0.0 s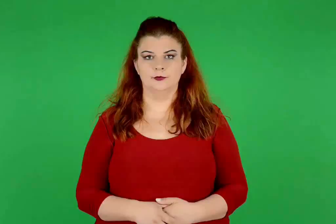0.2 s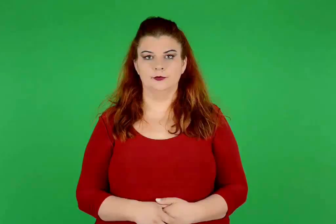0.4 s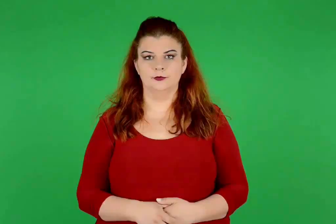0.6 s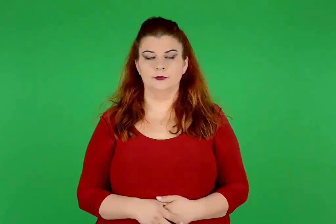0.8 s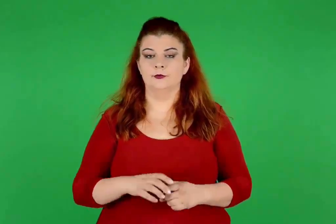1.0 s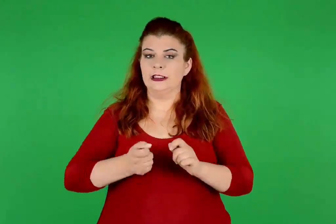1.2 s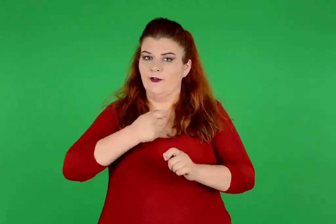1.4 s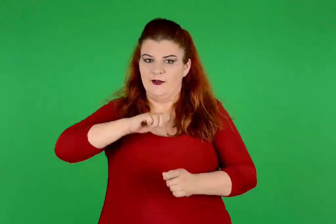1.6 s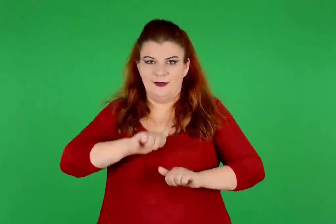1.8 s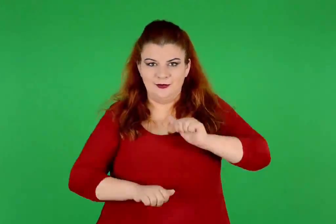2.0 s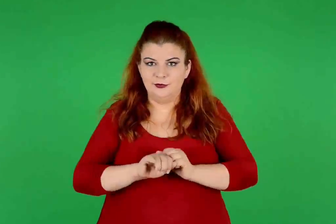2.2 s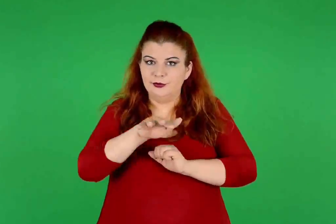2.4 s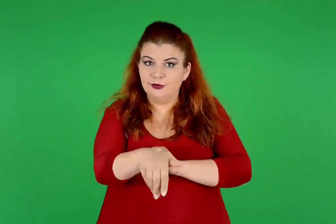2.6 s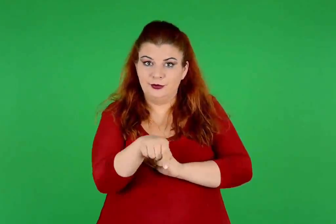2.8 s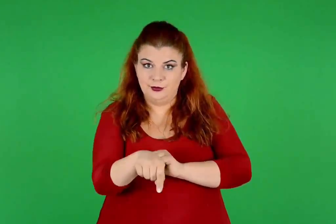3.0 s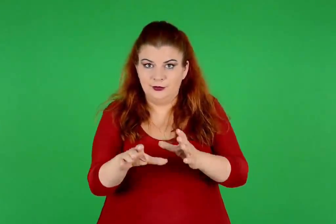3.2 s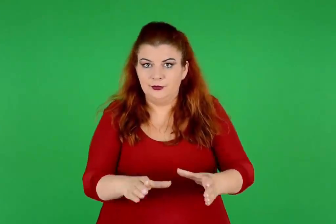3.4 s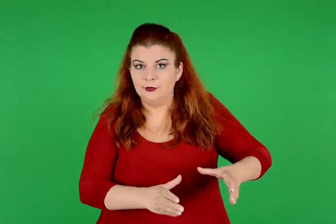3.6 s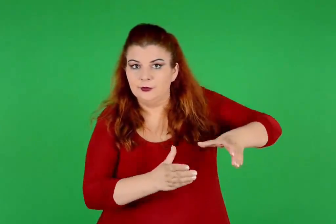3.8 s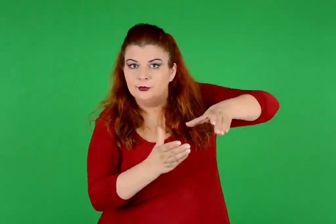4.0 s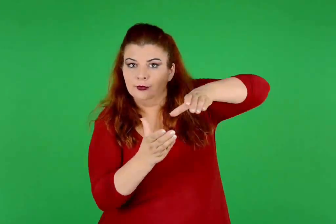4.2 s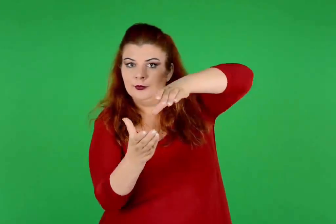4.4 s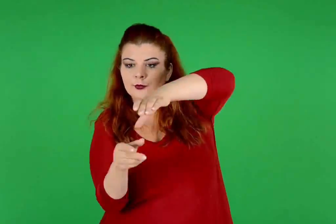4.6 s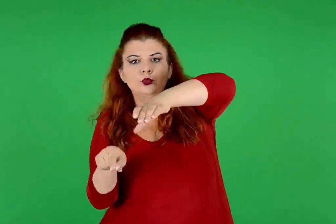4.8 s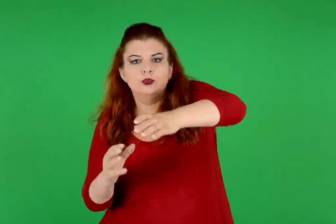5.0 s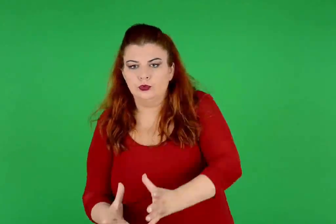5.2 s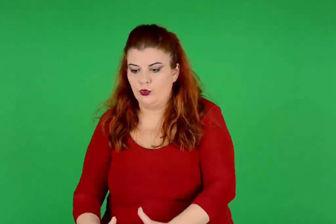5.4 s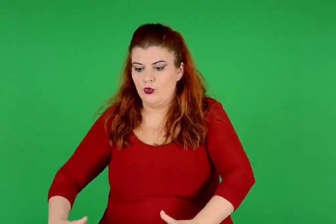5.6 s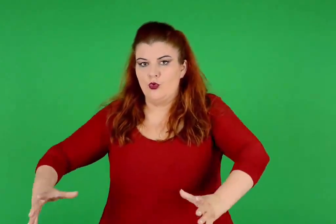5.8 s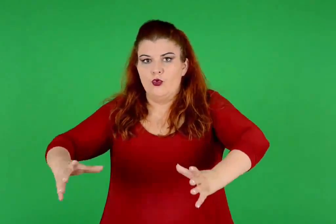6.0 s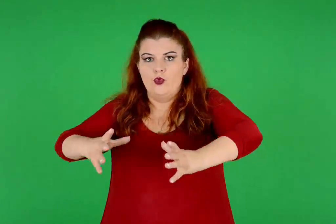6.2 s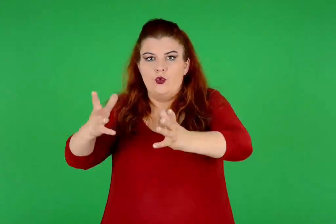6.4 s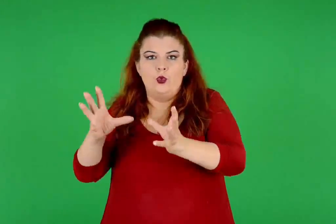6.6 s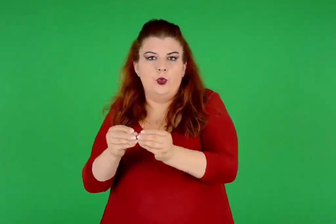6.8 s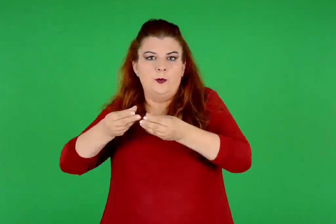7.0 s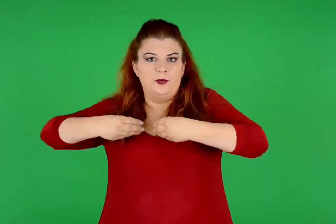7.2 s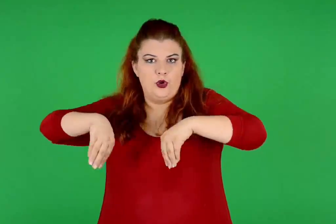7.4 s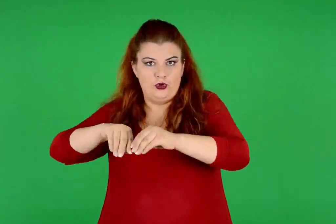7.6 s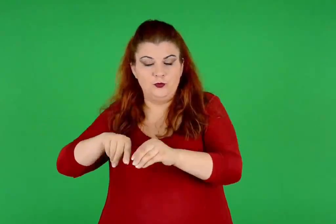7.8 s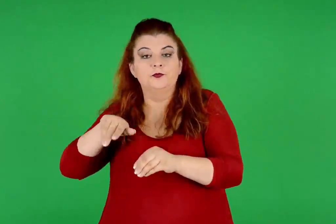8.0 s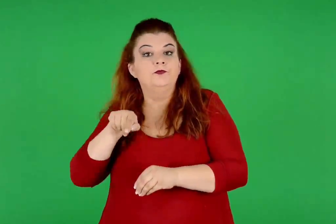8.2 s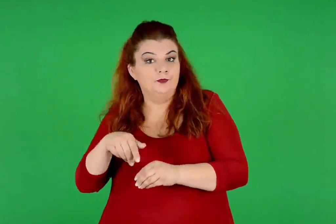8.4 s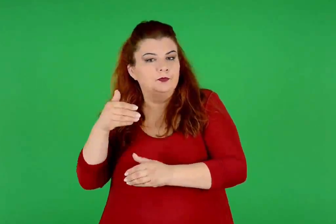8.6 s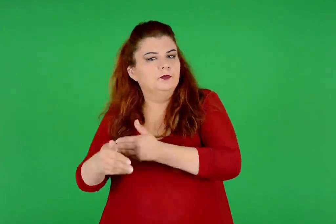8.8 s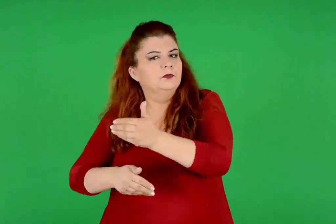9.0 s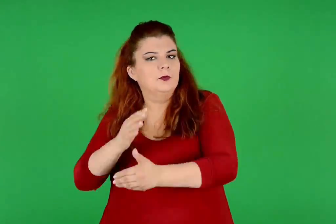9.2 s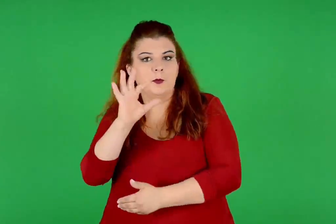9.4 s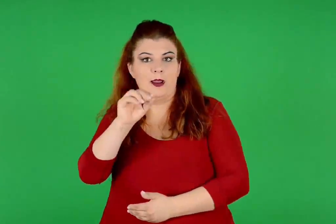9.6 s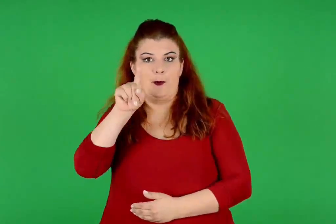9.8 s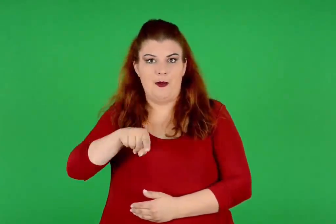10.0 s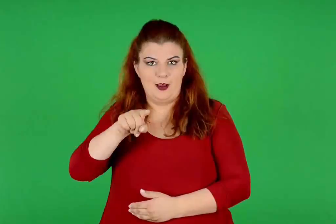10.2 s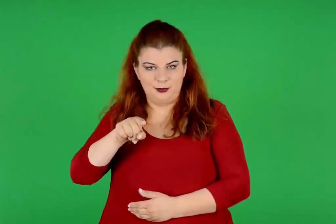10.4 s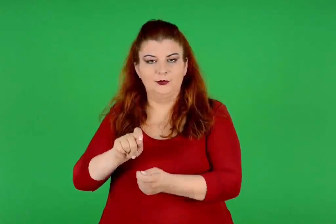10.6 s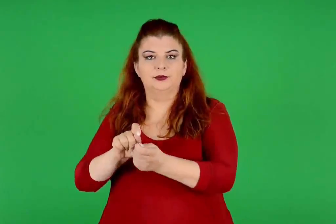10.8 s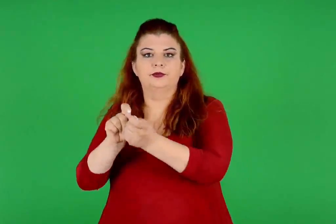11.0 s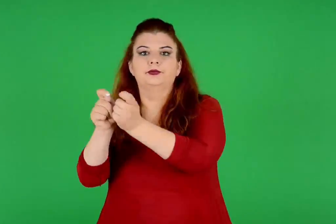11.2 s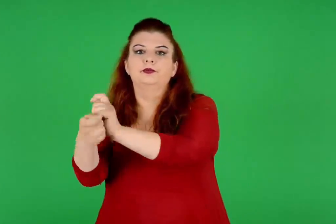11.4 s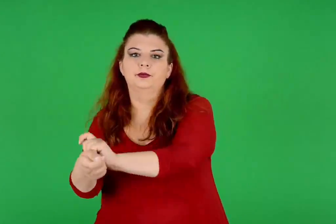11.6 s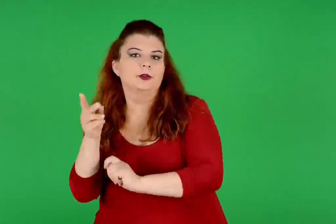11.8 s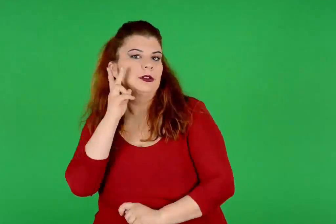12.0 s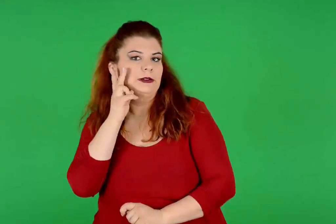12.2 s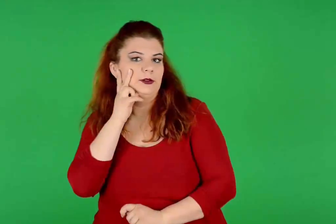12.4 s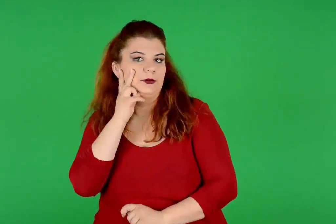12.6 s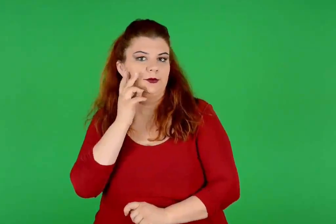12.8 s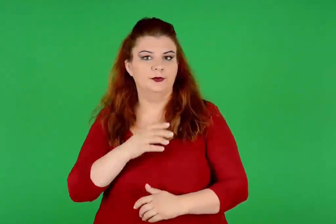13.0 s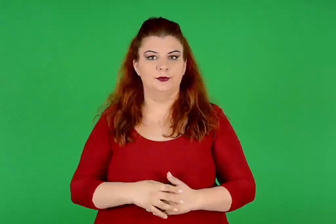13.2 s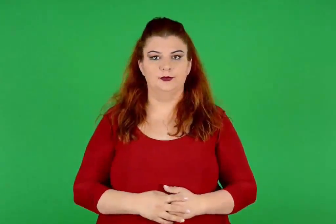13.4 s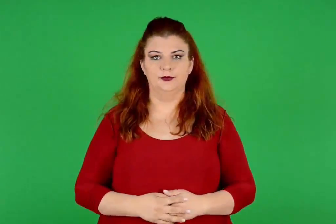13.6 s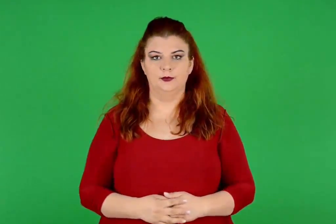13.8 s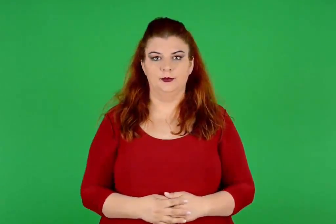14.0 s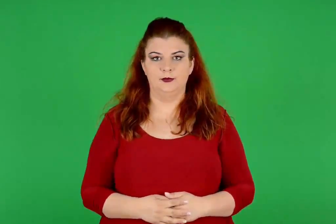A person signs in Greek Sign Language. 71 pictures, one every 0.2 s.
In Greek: όλο το μούστο τον χύνουμε έπειτα σε μεγάλα πήλινα πιθάρια και πενήντα μέρες αργότερα βγαίνει το κρασί
